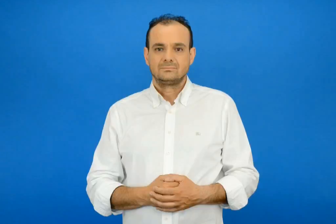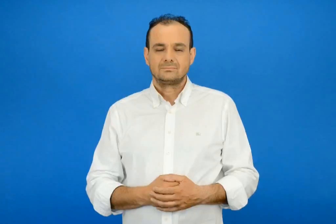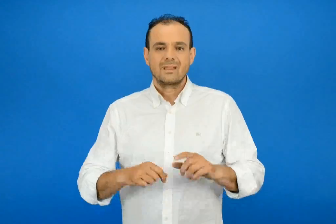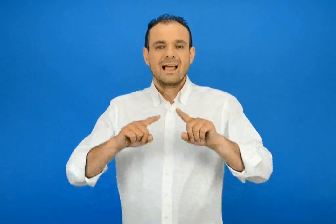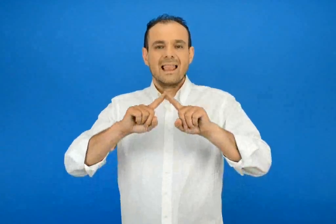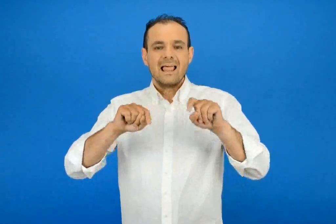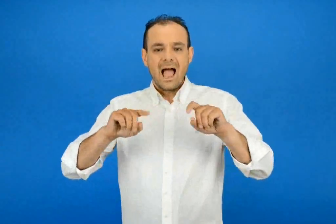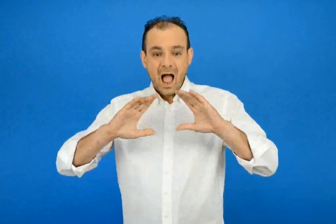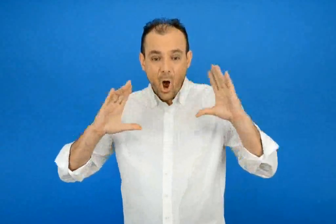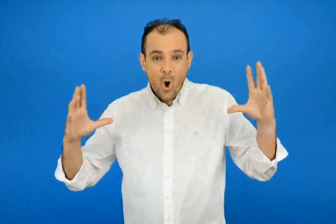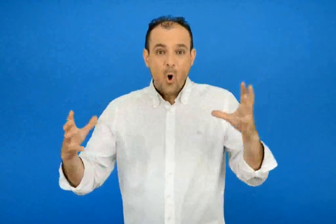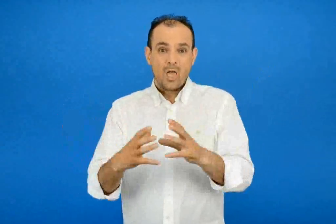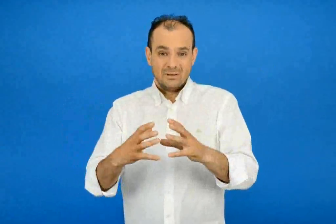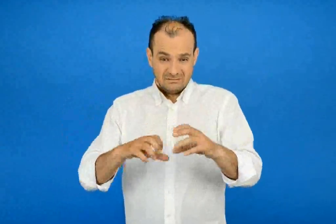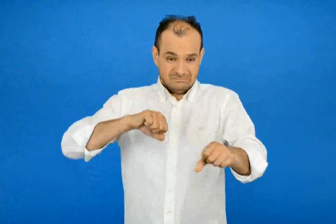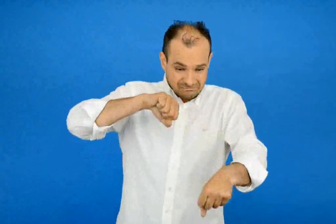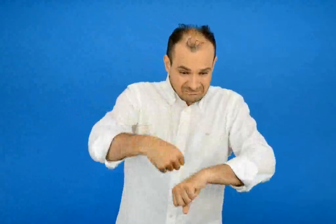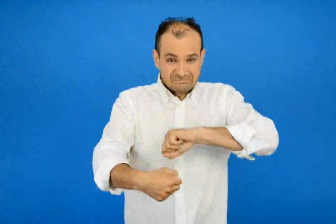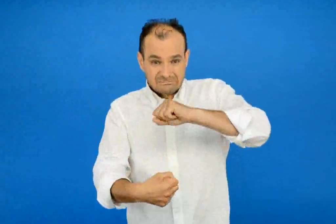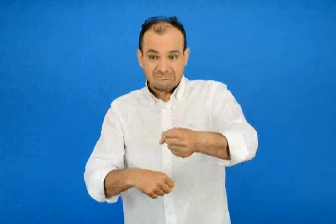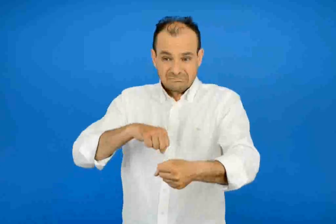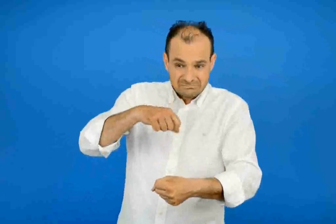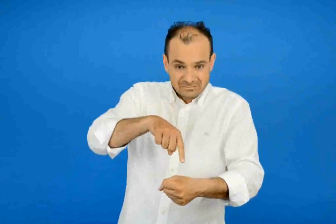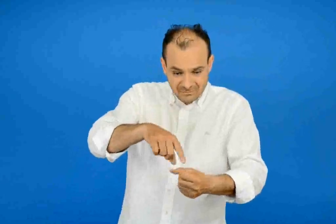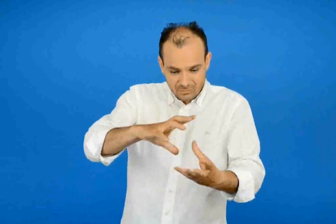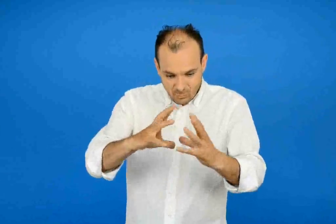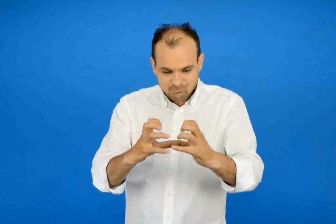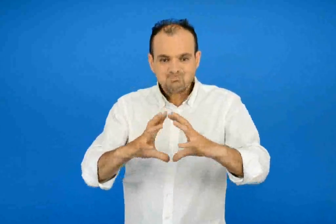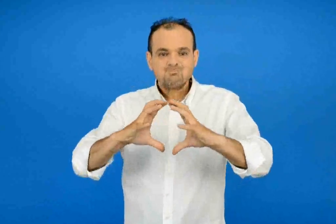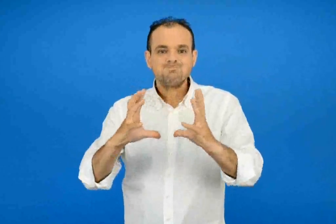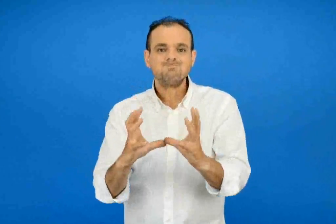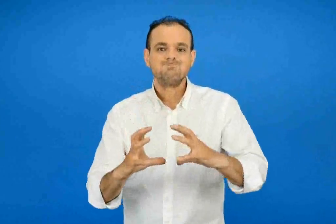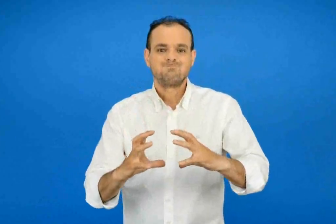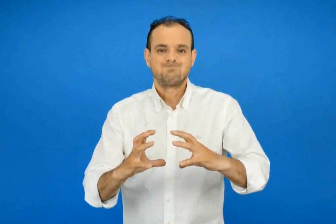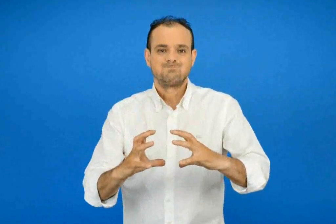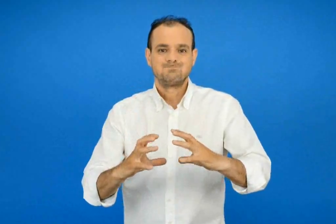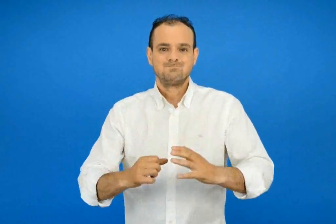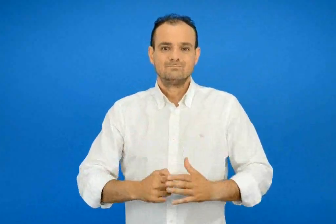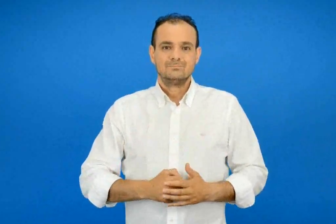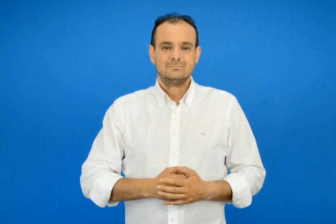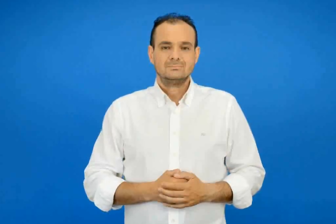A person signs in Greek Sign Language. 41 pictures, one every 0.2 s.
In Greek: ζυμώνετε όλα τα υλικά μαζί για να γίνουν ζυμάρι
